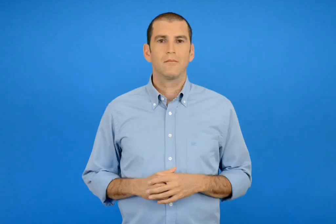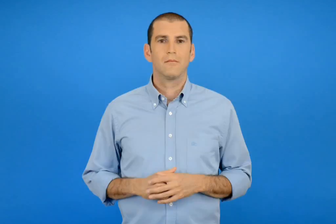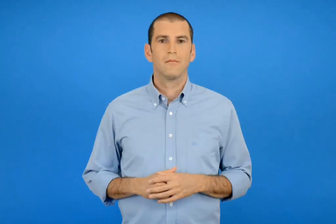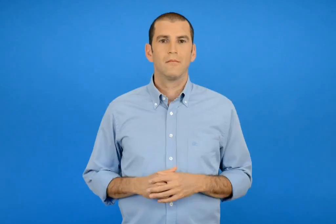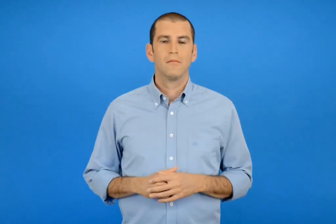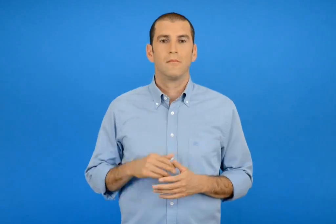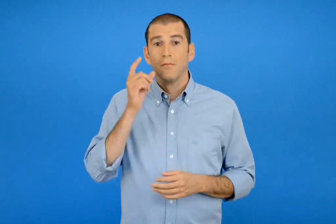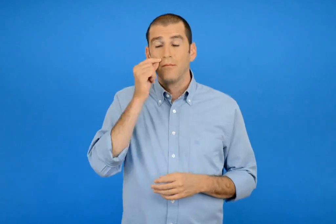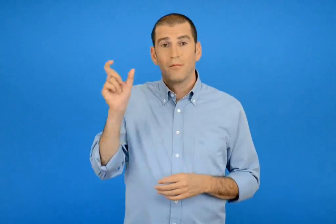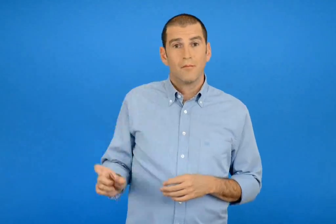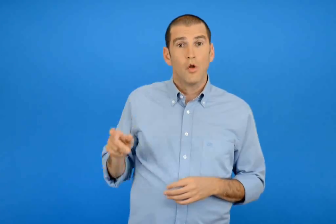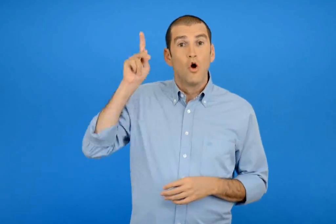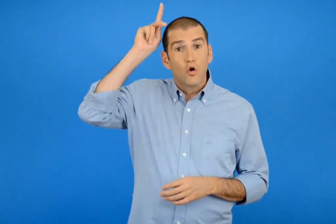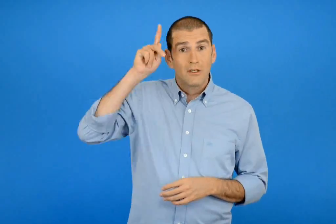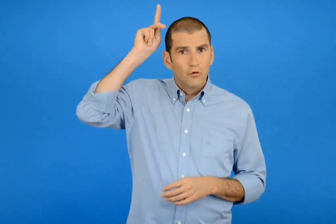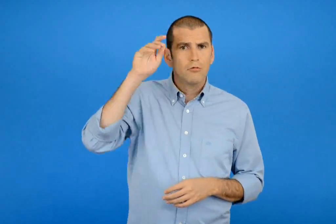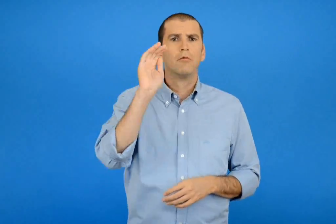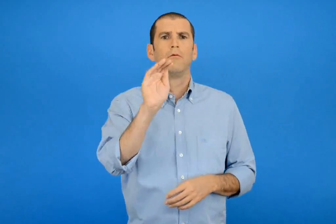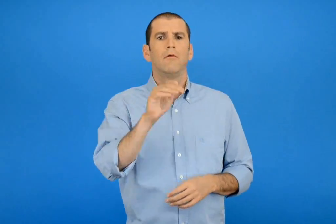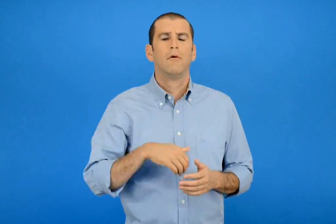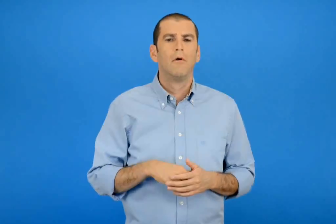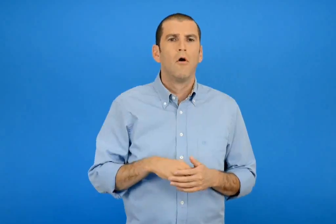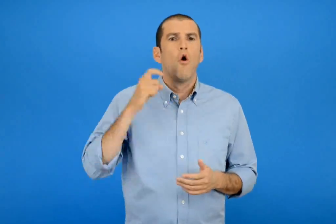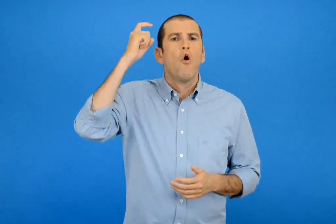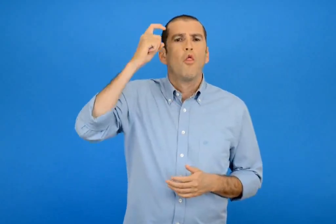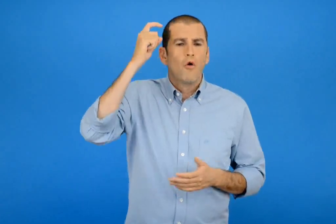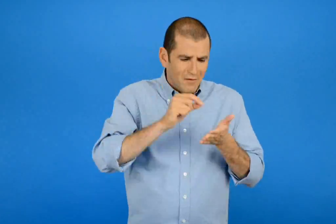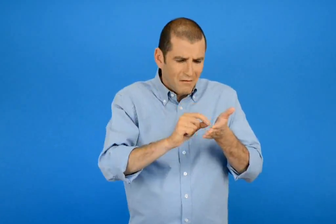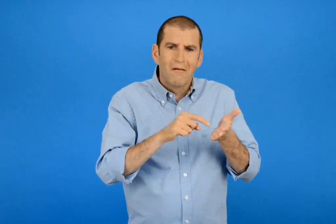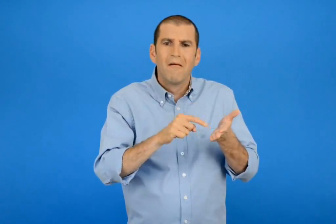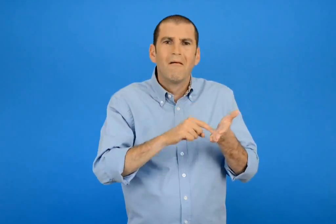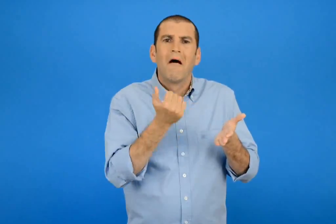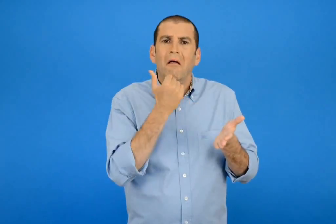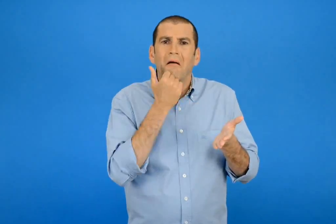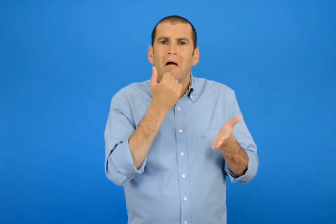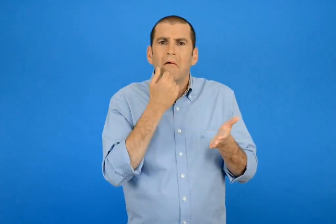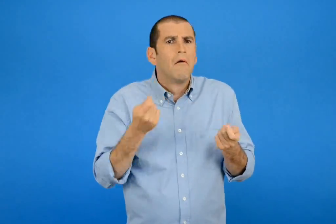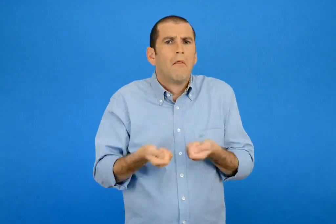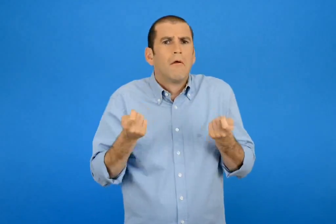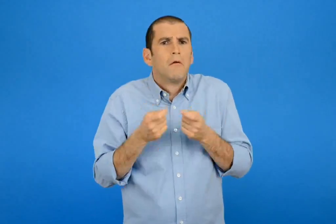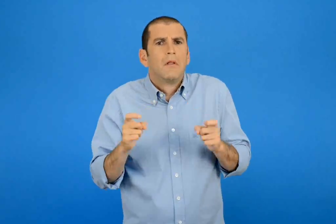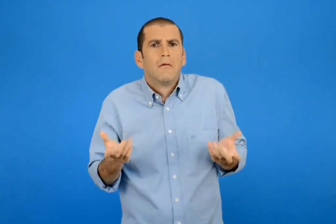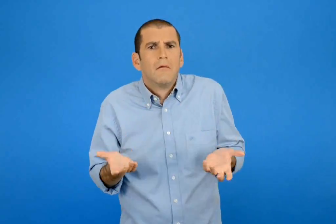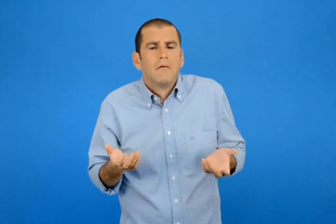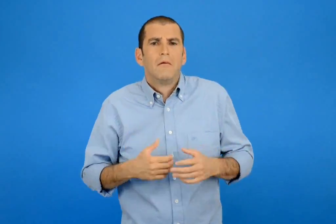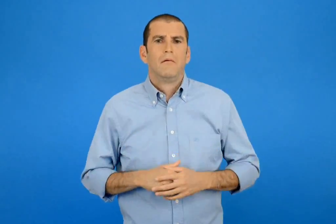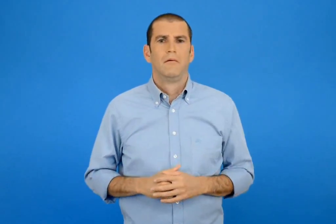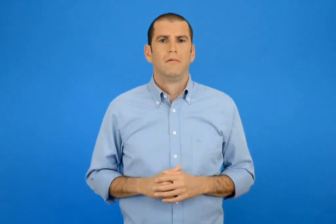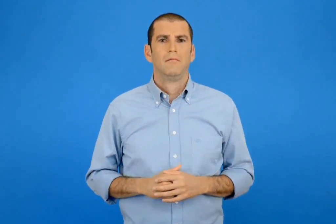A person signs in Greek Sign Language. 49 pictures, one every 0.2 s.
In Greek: και τι θα κάνουμε με τα λάθη της ορθογραφίας ; ρώτησε ο κωνσταντίνος
